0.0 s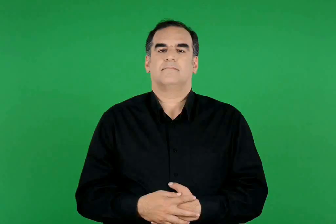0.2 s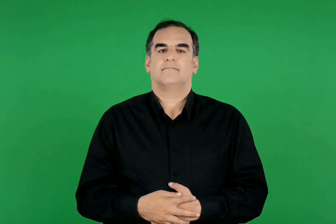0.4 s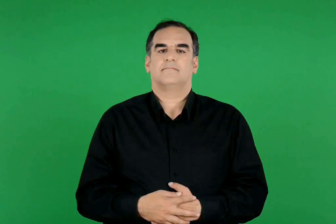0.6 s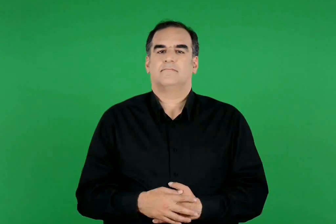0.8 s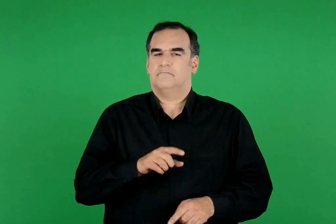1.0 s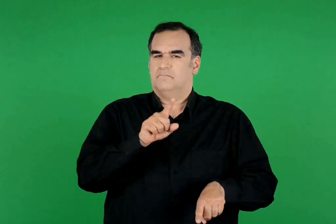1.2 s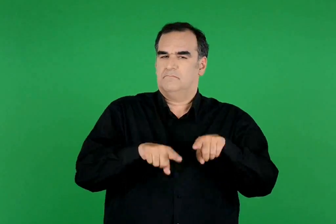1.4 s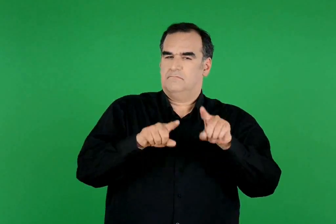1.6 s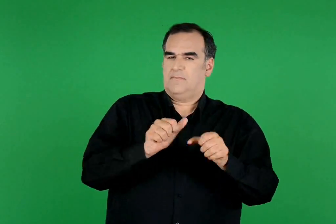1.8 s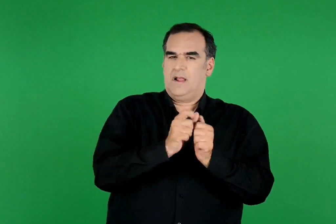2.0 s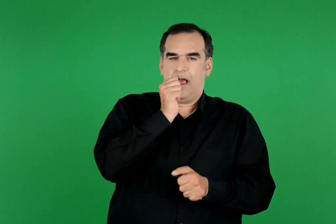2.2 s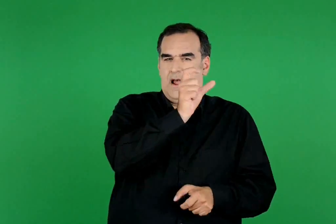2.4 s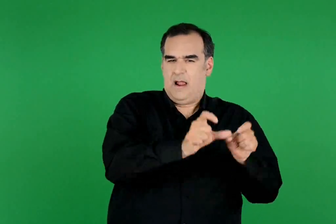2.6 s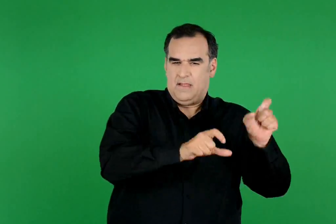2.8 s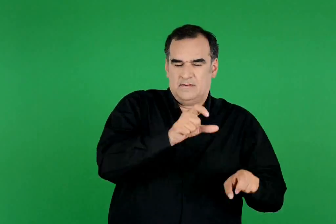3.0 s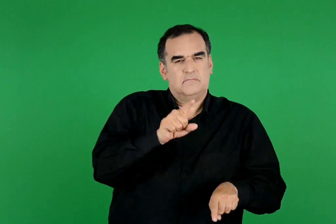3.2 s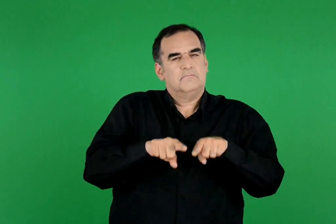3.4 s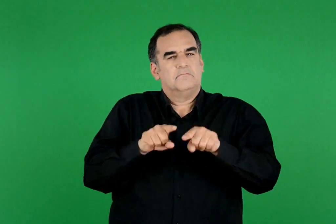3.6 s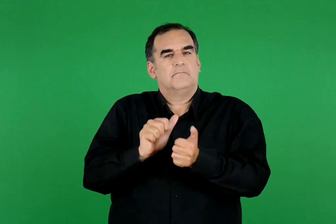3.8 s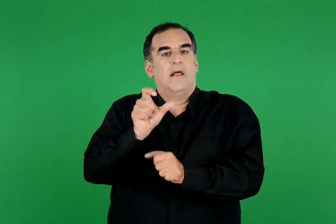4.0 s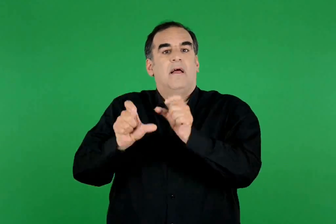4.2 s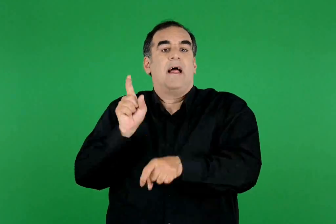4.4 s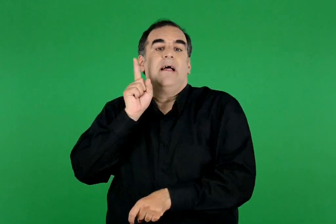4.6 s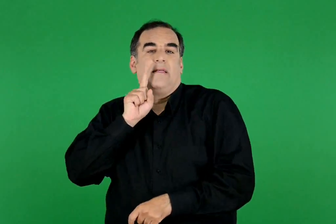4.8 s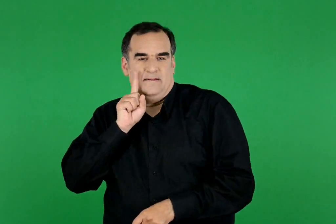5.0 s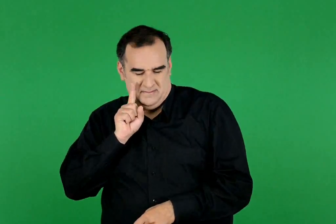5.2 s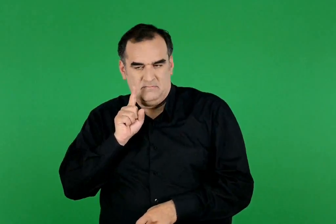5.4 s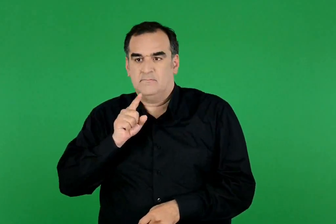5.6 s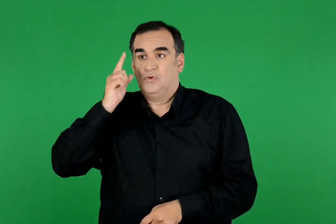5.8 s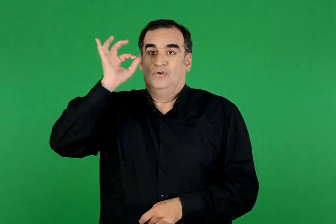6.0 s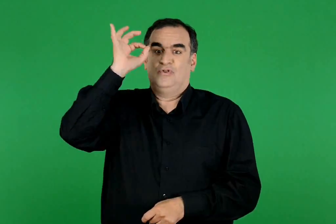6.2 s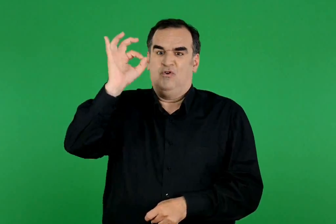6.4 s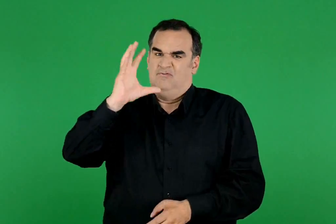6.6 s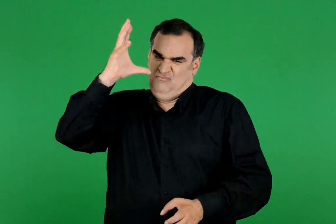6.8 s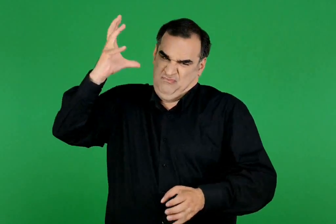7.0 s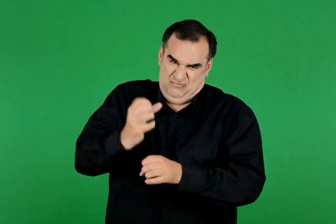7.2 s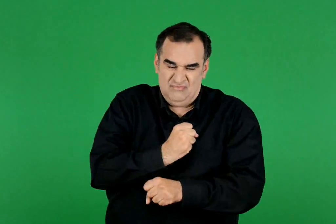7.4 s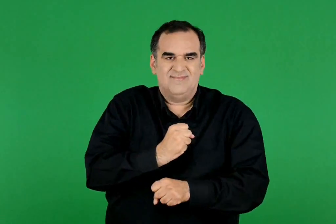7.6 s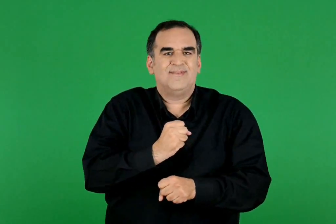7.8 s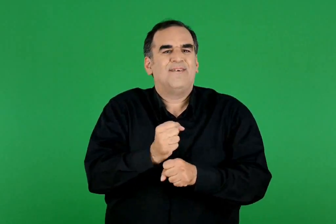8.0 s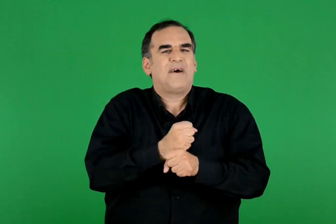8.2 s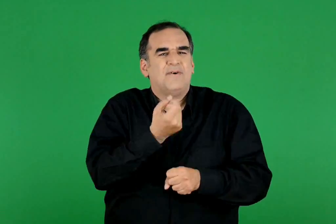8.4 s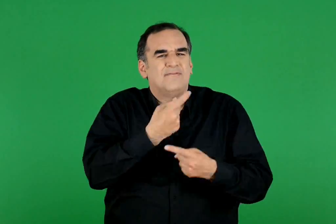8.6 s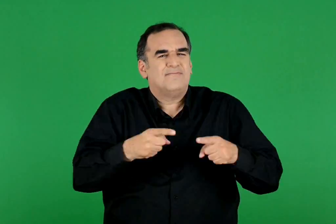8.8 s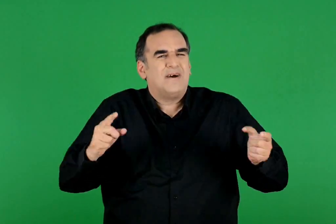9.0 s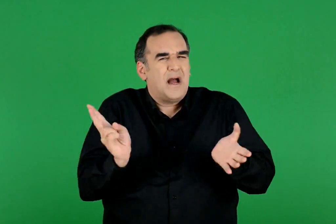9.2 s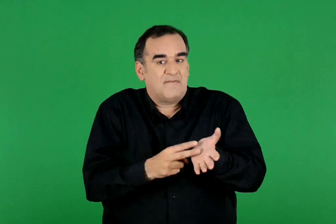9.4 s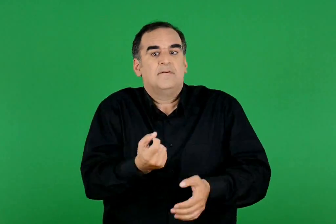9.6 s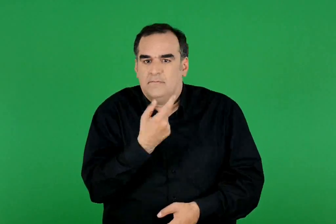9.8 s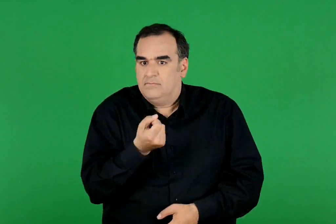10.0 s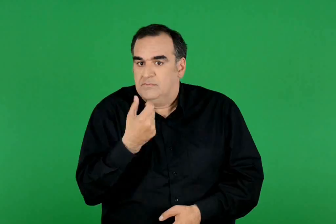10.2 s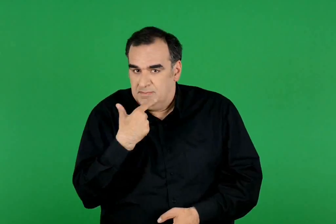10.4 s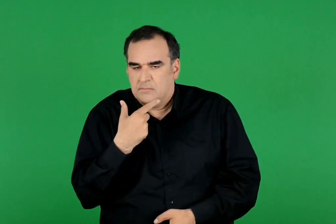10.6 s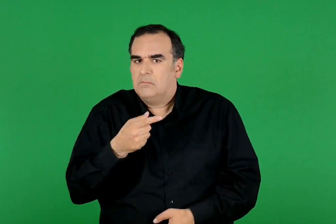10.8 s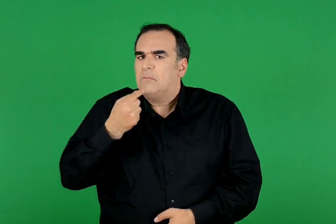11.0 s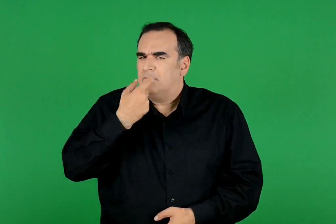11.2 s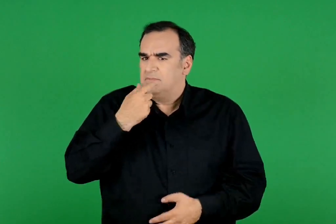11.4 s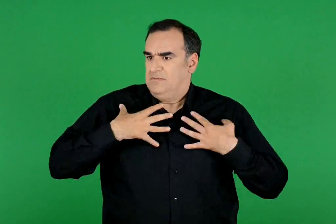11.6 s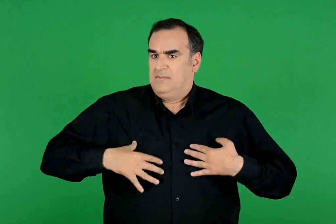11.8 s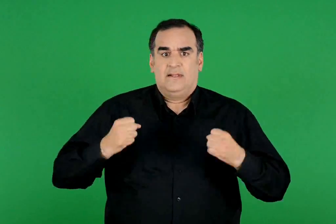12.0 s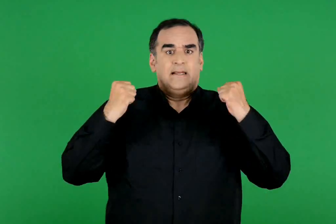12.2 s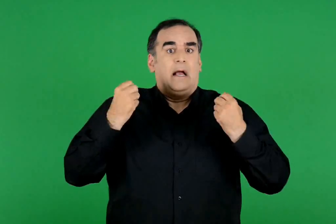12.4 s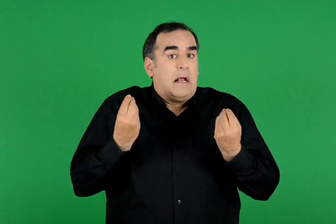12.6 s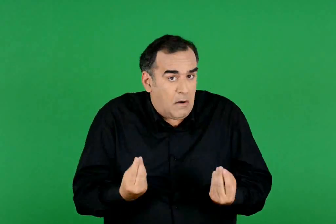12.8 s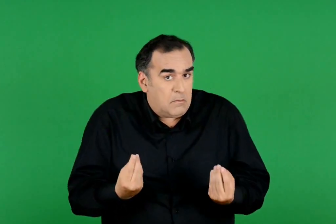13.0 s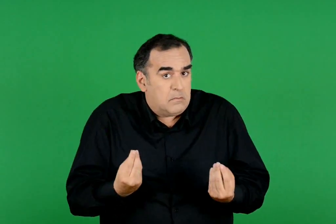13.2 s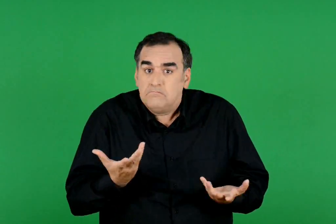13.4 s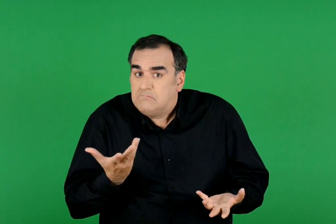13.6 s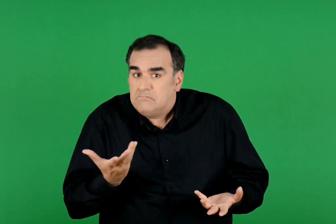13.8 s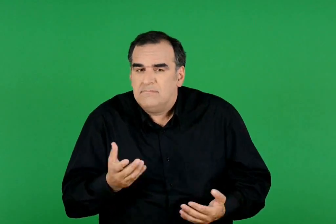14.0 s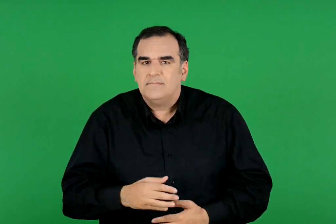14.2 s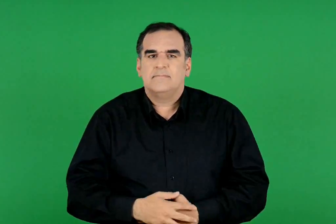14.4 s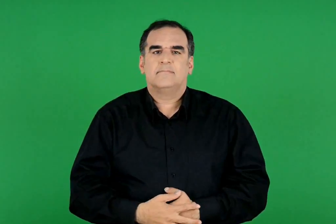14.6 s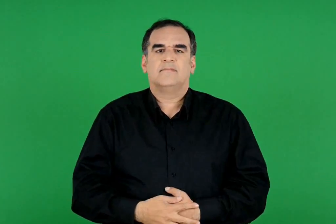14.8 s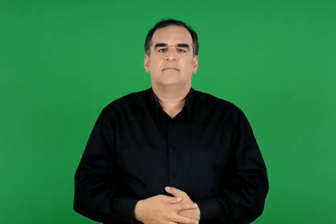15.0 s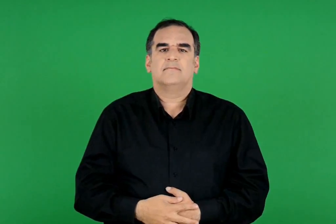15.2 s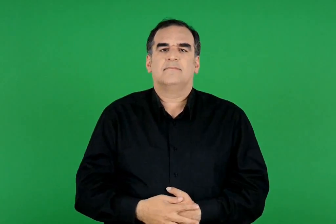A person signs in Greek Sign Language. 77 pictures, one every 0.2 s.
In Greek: ορισμένοι αθλητές και αθλήτριες για να νικήσουν παίρνουν απαγορευμένες ουσίες. κάνουν καλό στην υγεία τους ;
